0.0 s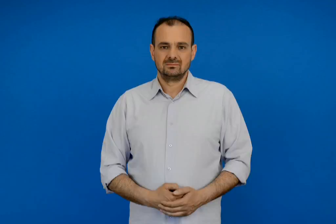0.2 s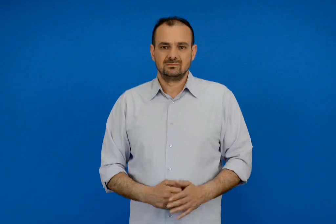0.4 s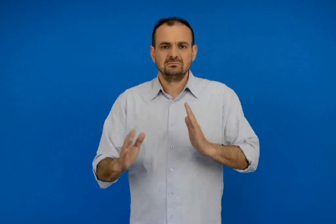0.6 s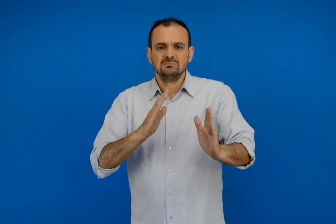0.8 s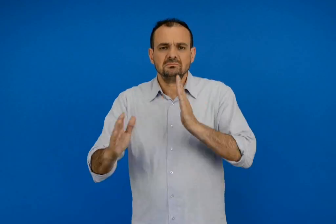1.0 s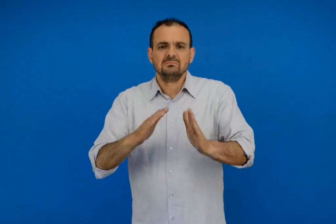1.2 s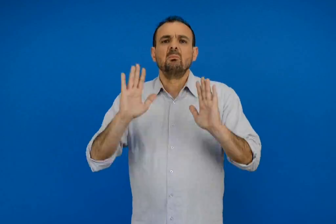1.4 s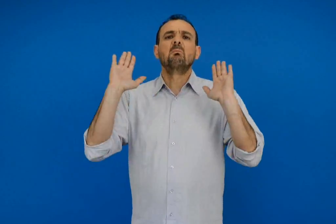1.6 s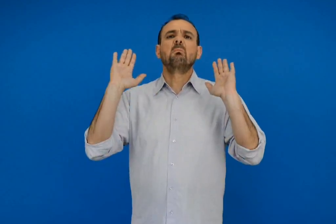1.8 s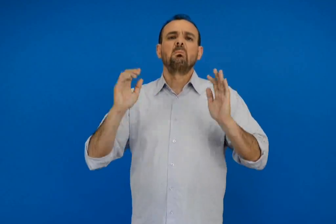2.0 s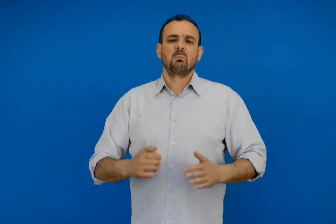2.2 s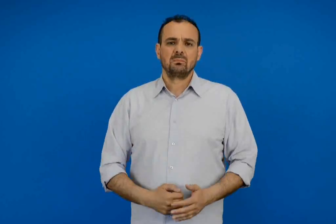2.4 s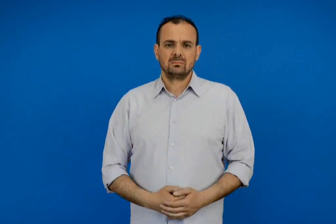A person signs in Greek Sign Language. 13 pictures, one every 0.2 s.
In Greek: αφρόντιστη
